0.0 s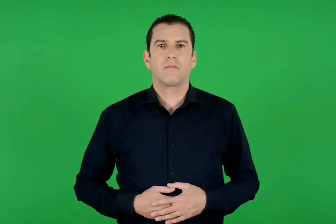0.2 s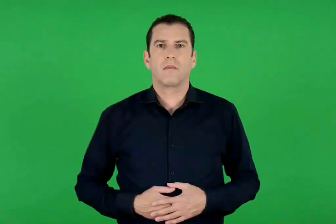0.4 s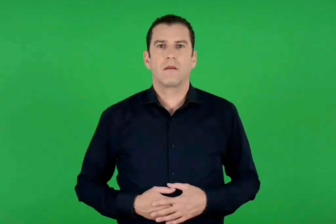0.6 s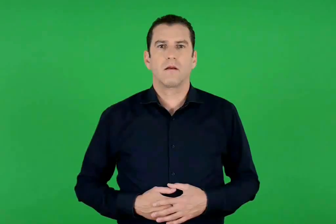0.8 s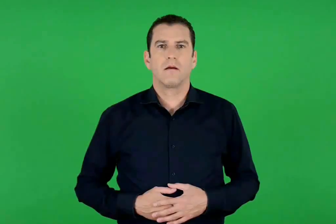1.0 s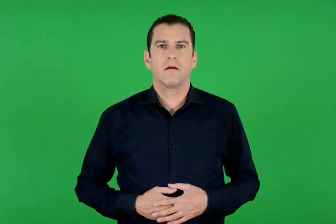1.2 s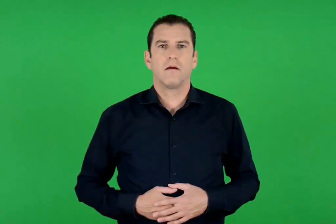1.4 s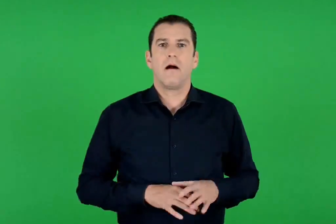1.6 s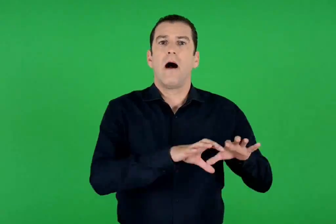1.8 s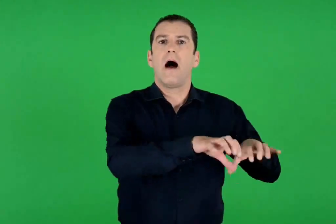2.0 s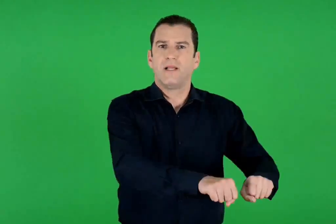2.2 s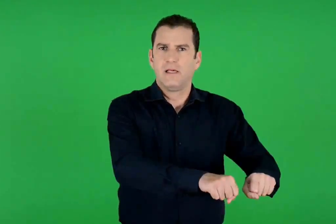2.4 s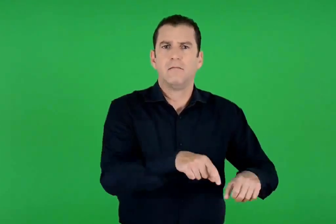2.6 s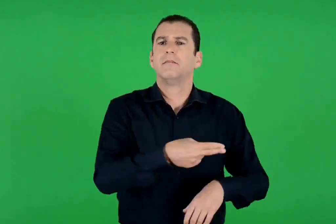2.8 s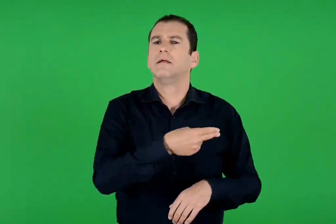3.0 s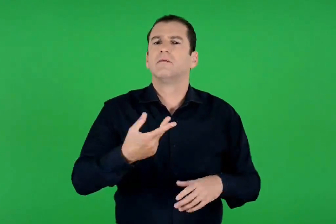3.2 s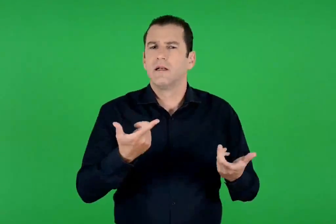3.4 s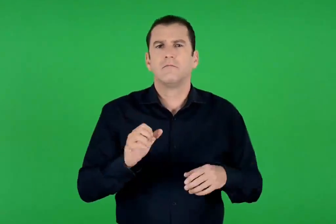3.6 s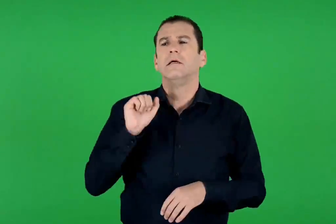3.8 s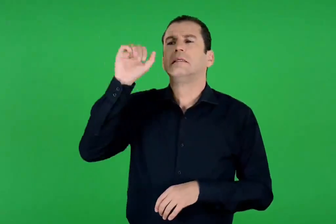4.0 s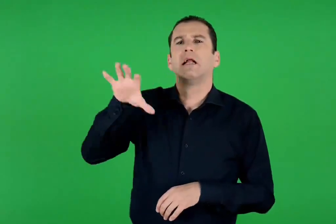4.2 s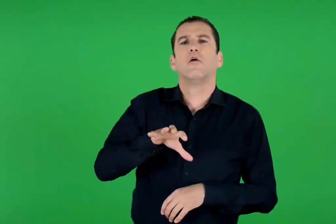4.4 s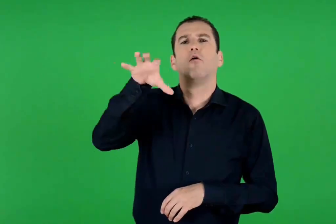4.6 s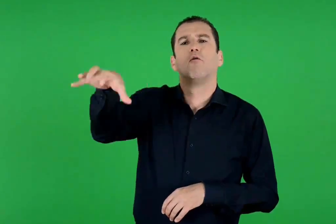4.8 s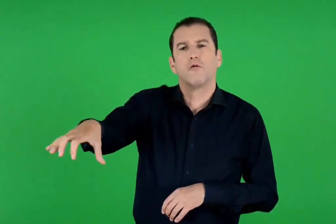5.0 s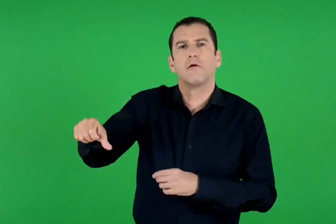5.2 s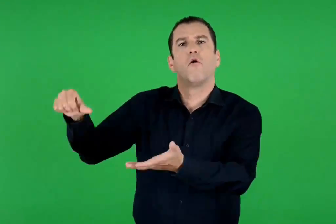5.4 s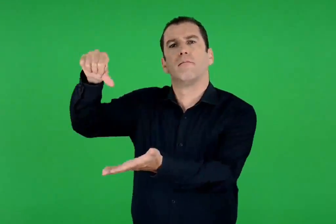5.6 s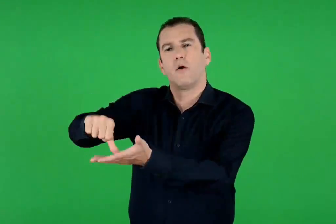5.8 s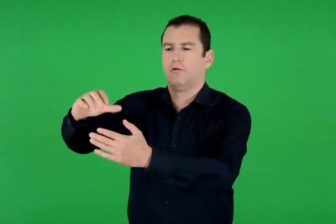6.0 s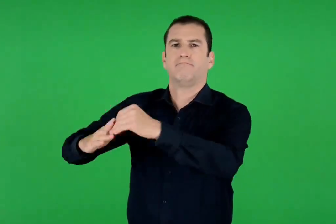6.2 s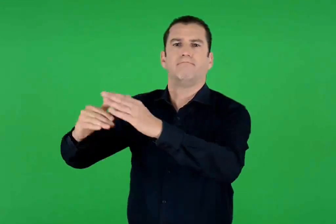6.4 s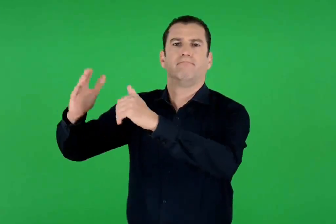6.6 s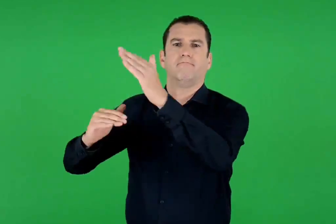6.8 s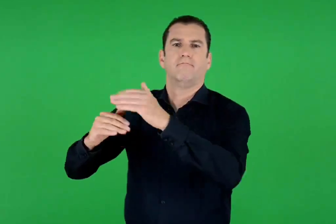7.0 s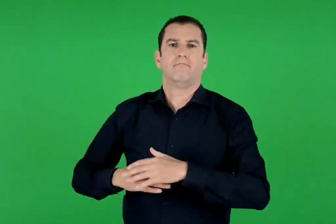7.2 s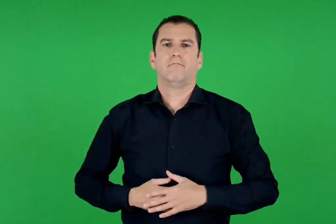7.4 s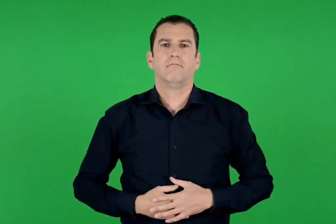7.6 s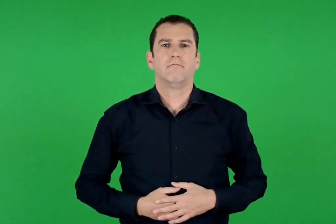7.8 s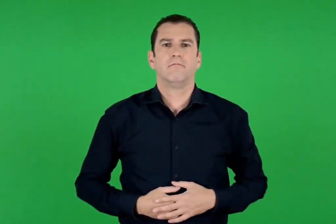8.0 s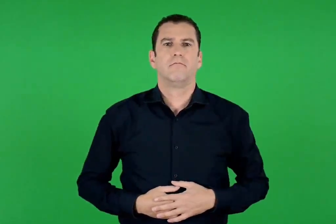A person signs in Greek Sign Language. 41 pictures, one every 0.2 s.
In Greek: αποικία πόλη που κτίζεται σε ξένη χώρα
